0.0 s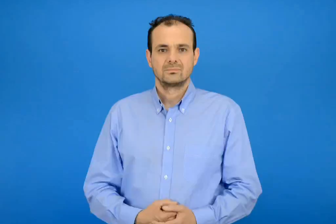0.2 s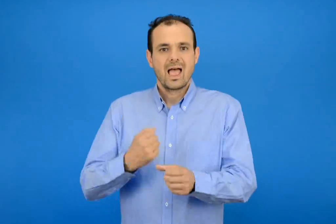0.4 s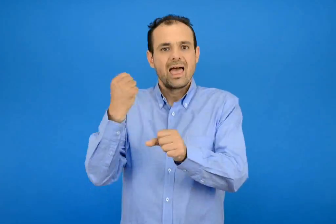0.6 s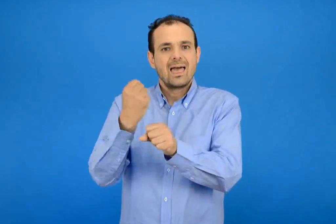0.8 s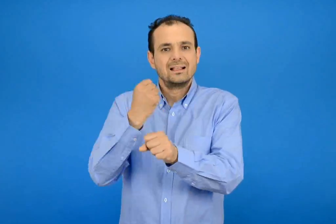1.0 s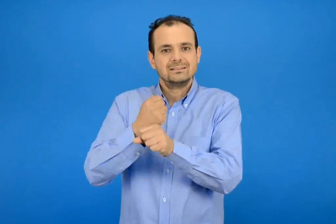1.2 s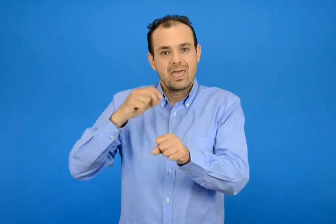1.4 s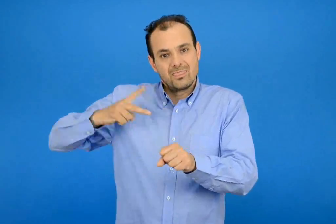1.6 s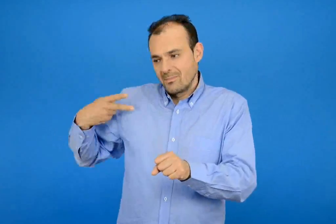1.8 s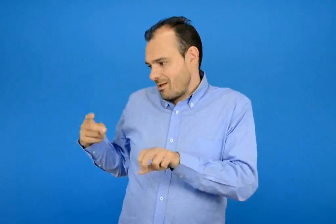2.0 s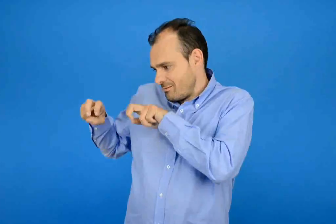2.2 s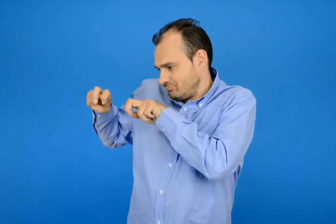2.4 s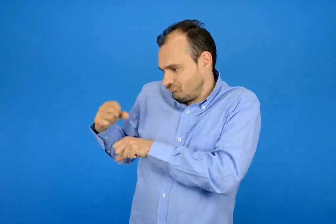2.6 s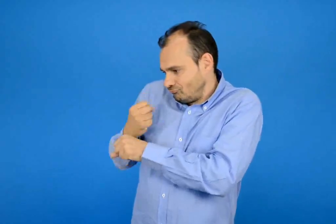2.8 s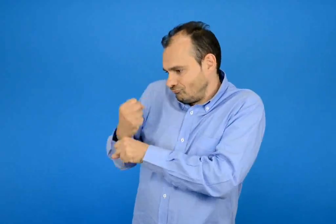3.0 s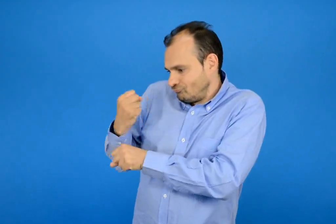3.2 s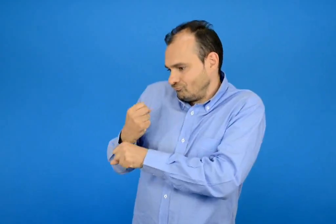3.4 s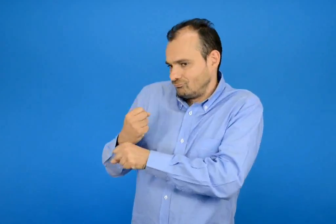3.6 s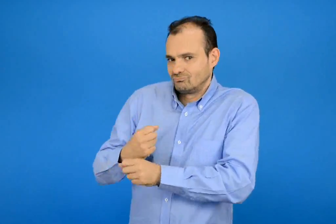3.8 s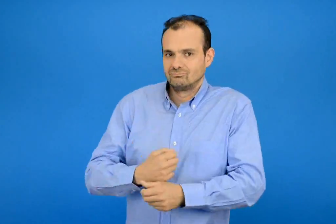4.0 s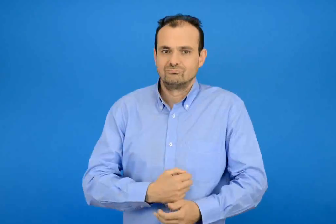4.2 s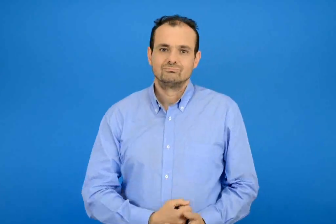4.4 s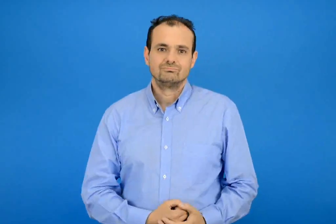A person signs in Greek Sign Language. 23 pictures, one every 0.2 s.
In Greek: εργασία με τον διπλανό
